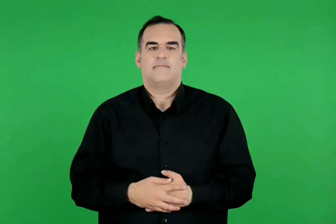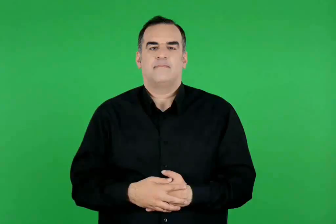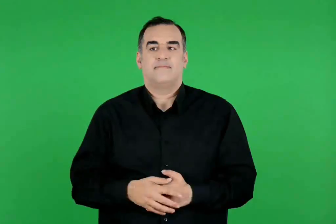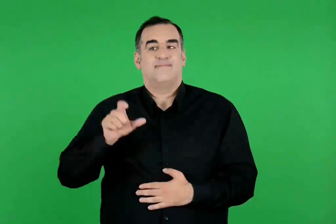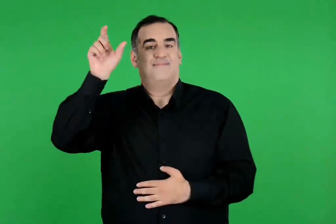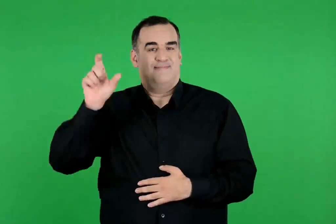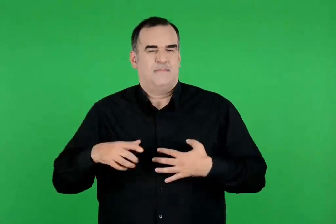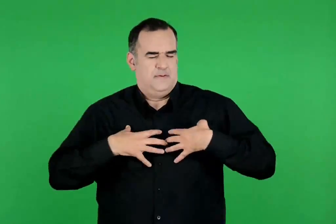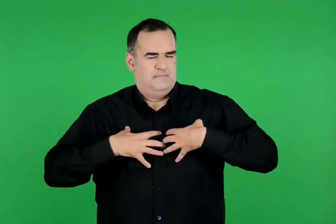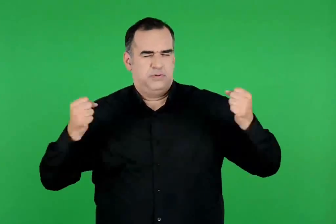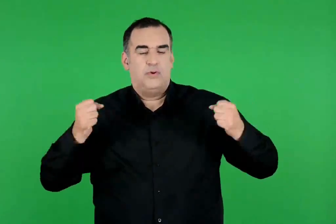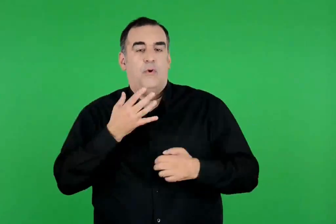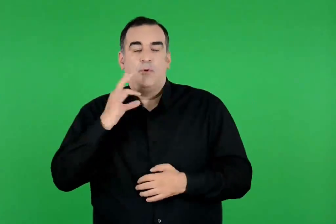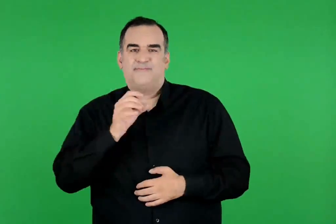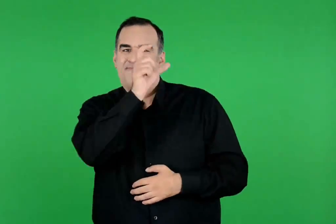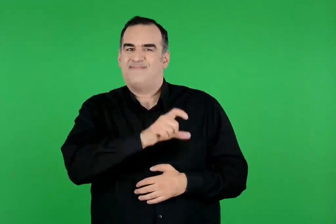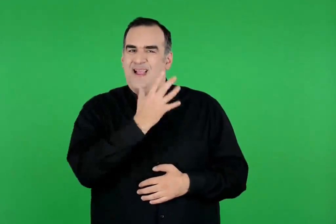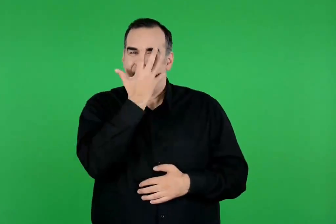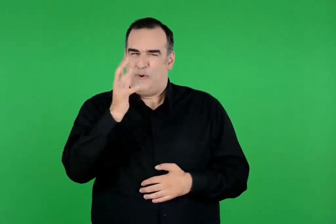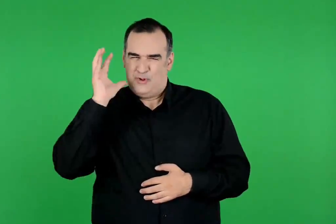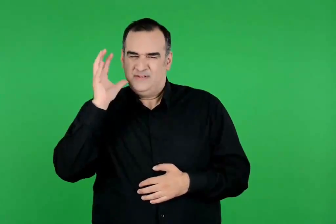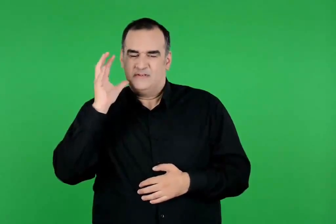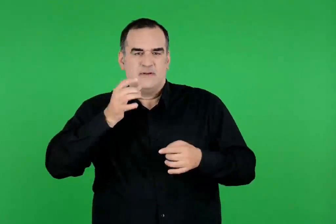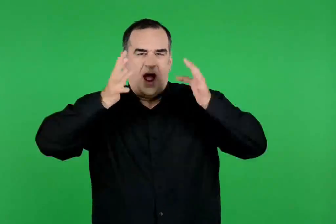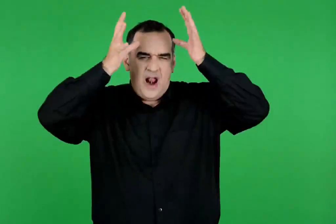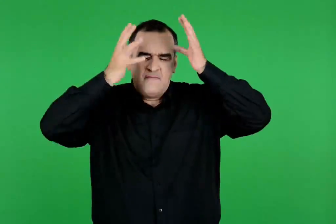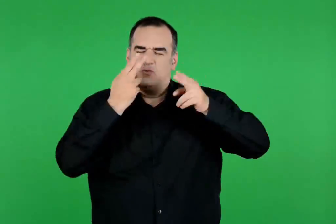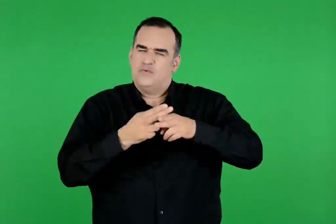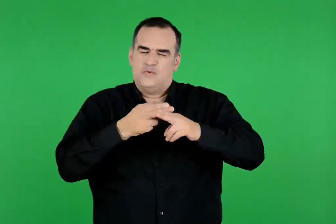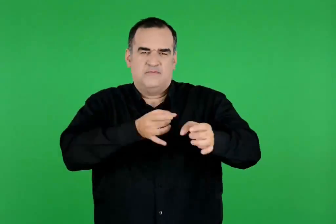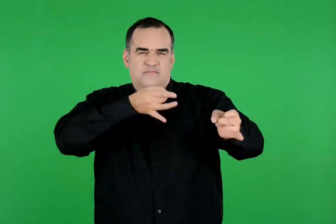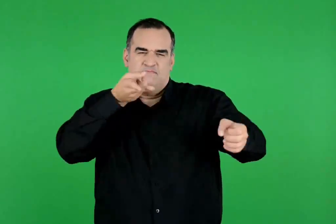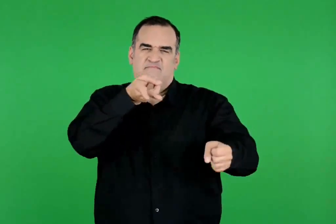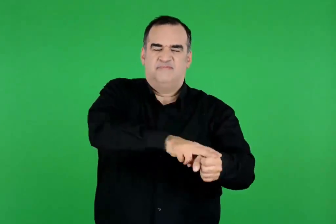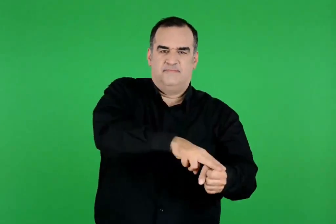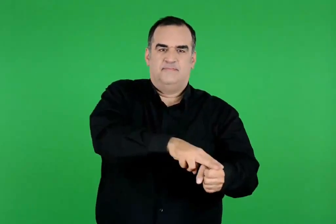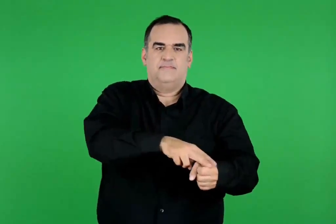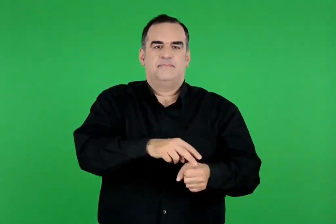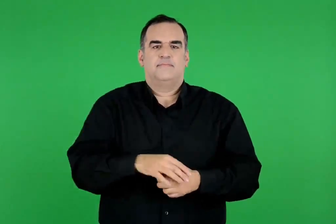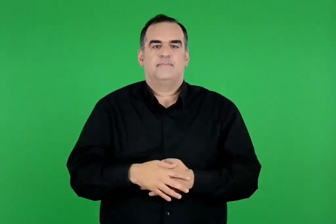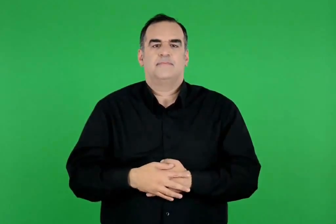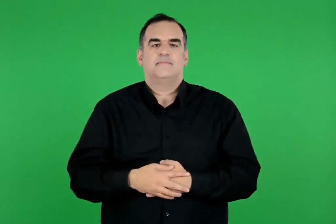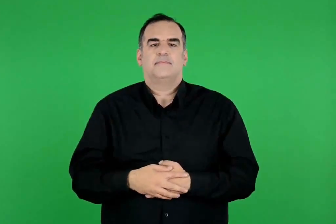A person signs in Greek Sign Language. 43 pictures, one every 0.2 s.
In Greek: είχε θυμώσει , γιατί ο αγαμέμνονας είχε σκοτώσει το ιερό ελάφι της
